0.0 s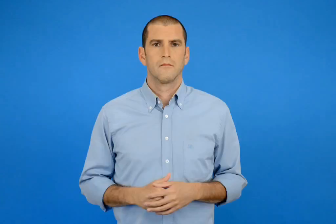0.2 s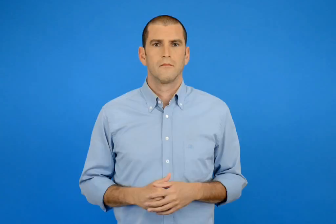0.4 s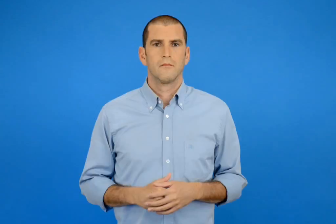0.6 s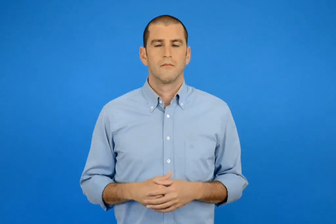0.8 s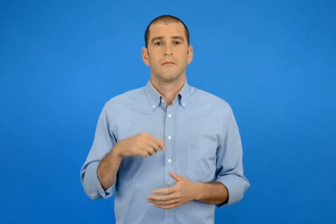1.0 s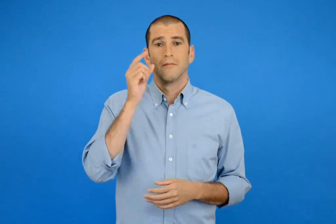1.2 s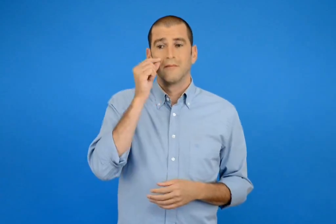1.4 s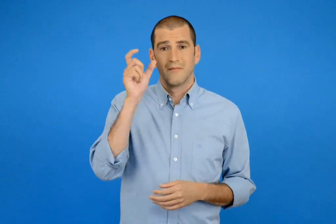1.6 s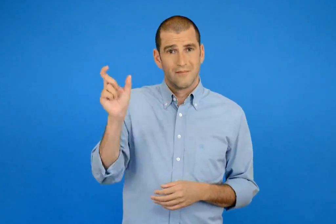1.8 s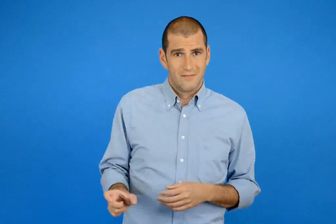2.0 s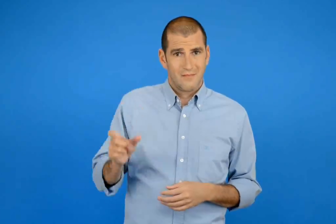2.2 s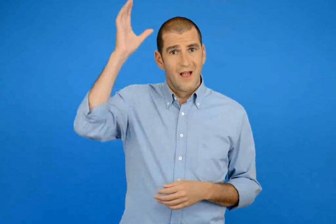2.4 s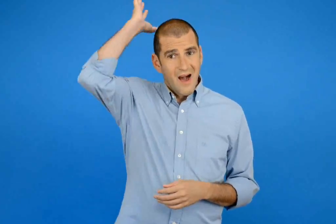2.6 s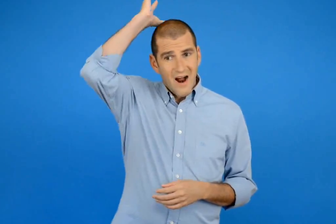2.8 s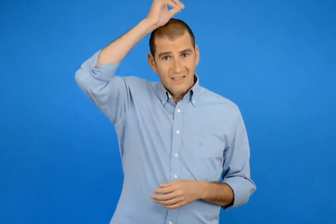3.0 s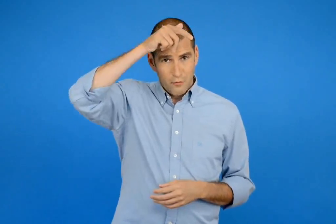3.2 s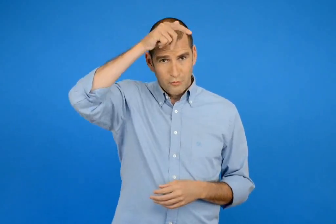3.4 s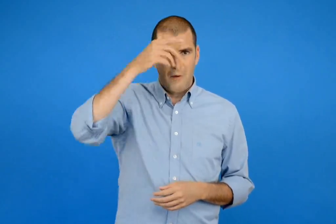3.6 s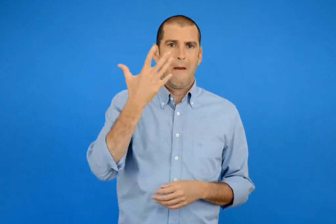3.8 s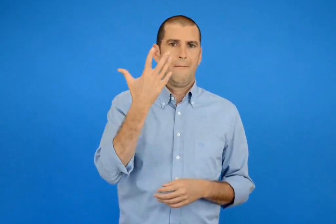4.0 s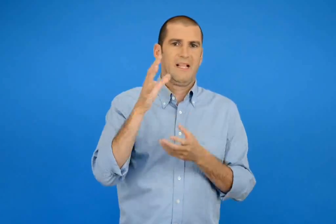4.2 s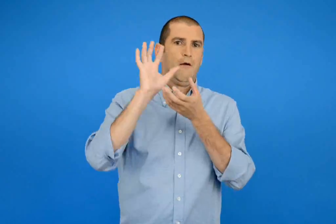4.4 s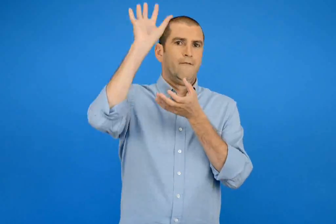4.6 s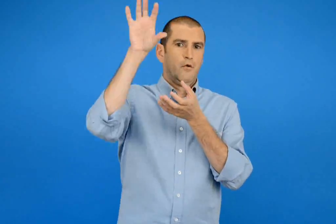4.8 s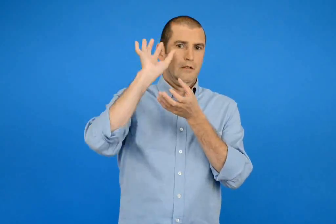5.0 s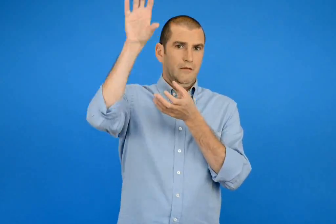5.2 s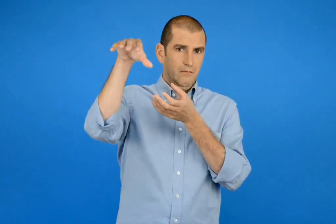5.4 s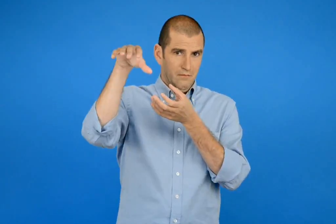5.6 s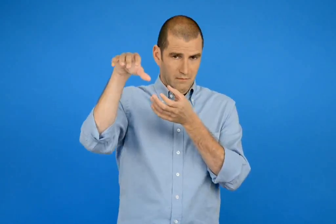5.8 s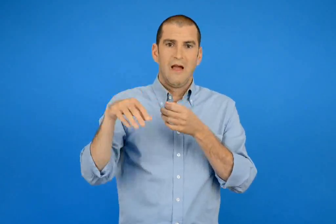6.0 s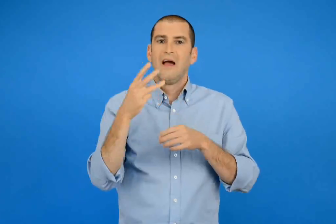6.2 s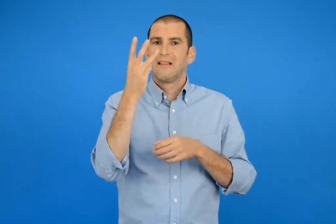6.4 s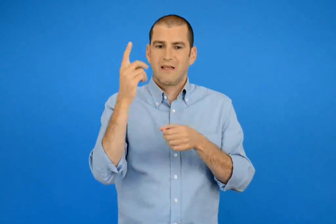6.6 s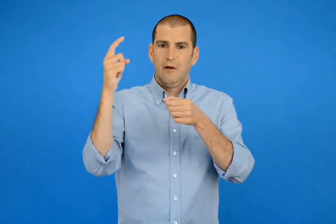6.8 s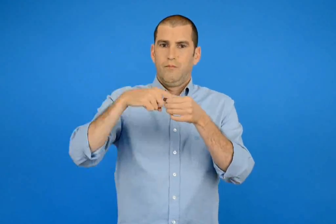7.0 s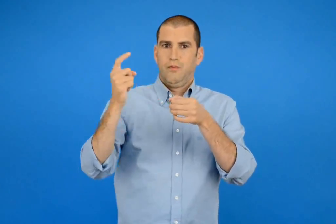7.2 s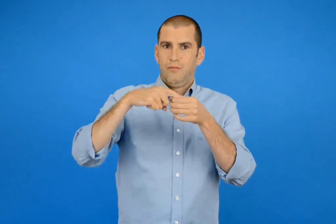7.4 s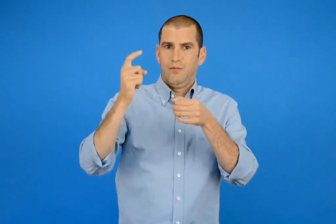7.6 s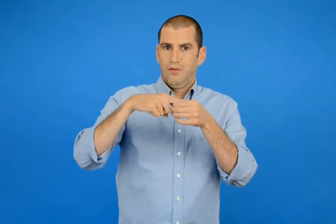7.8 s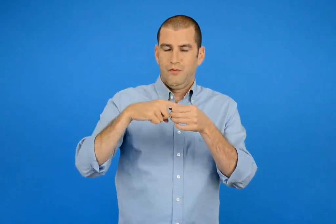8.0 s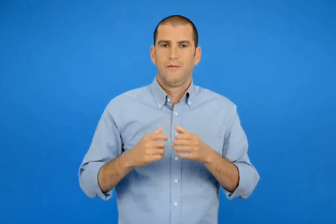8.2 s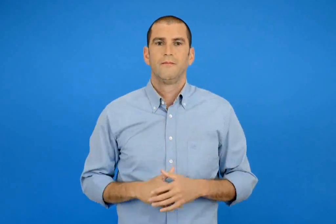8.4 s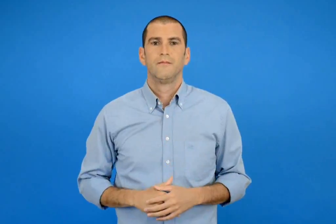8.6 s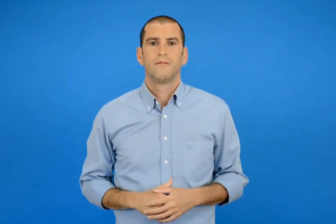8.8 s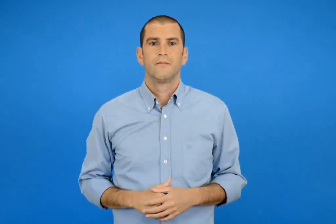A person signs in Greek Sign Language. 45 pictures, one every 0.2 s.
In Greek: ο αλέξανδρος έριξε 5 βολές και έβαλε 3 καλαθιά
